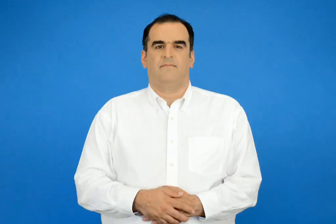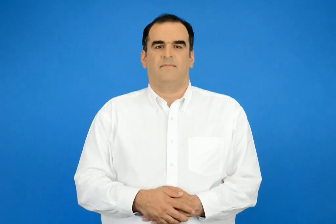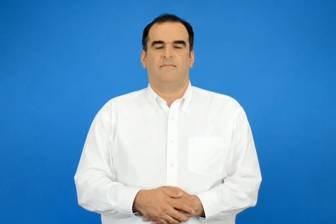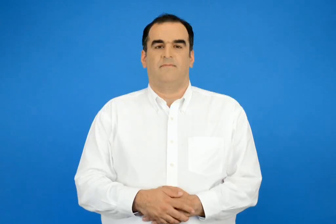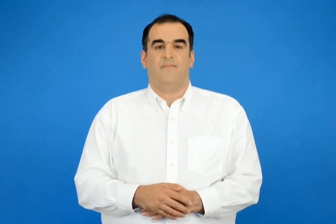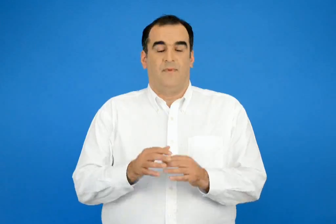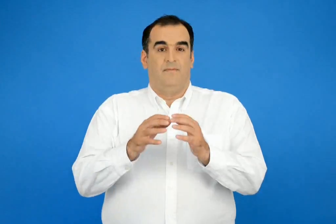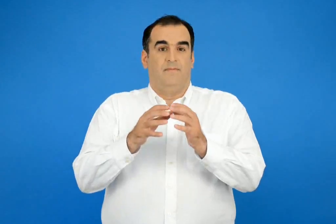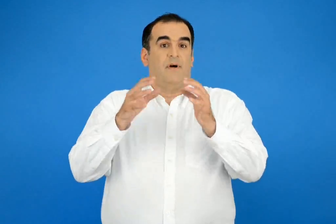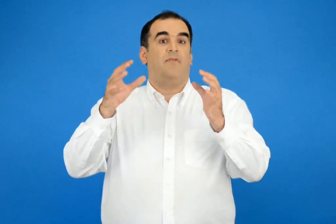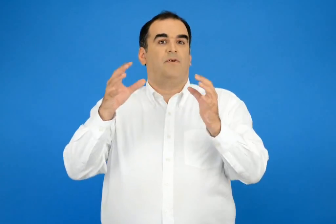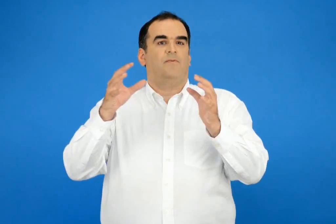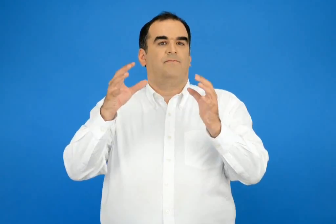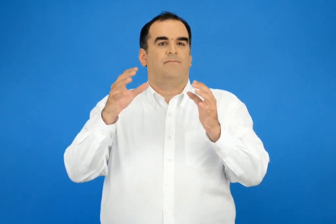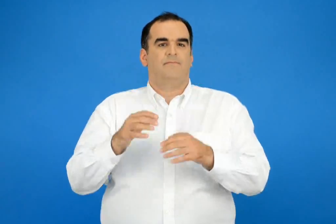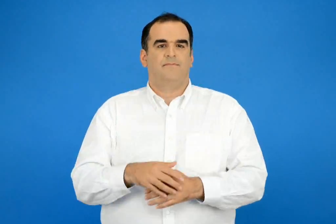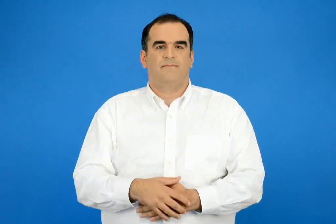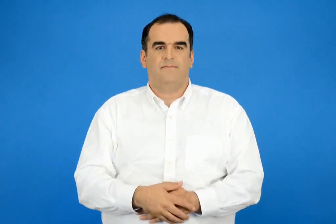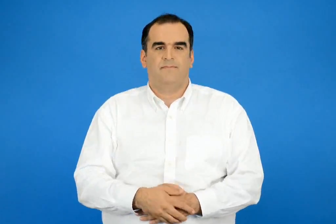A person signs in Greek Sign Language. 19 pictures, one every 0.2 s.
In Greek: μεγεθυντικό
